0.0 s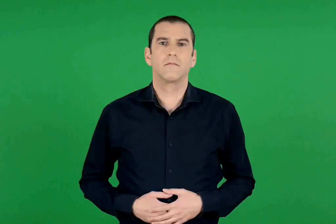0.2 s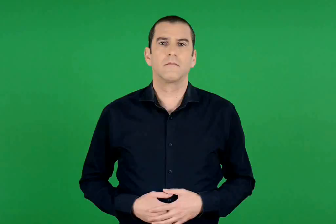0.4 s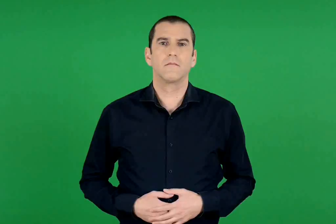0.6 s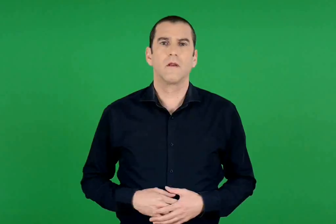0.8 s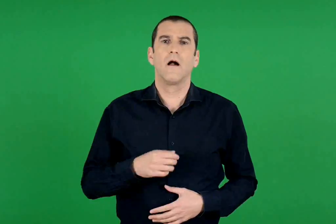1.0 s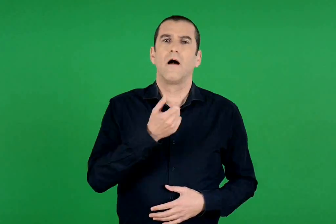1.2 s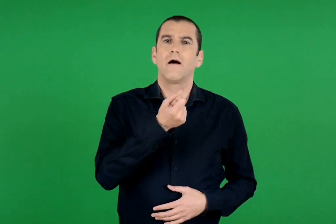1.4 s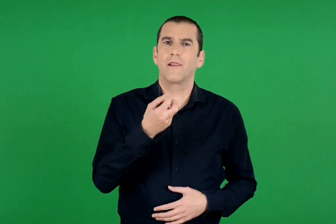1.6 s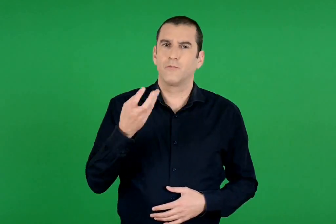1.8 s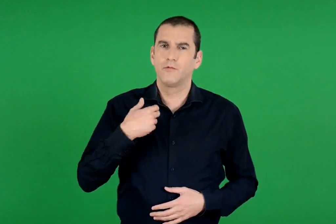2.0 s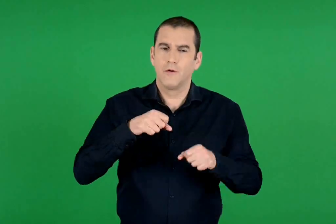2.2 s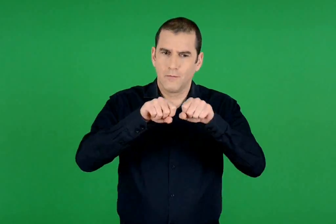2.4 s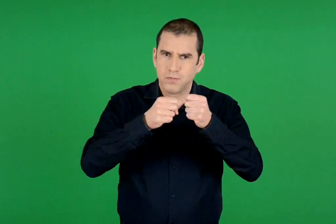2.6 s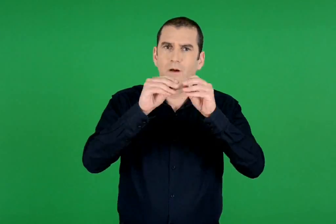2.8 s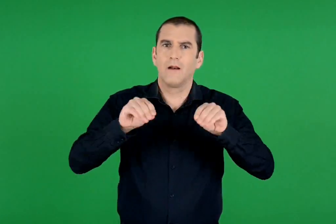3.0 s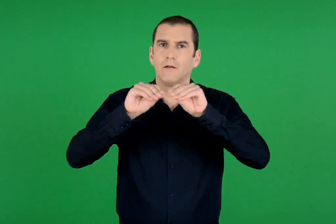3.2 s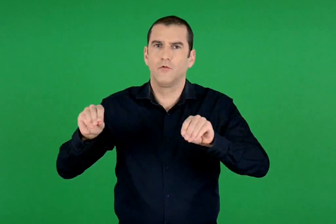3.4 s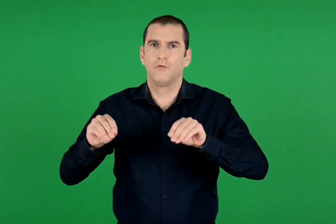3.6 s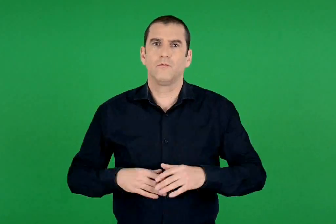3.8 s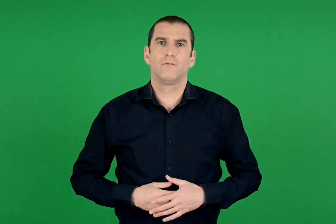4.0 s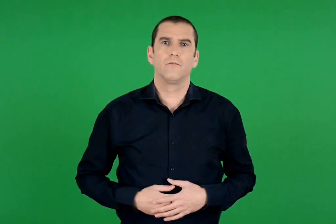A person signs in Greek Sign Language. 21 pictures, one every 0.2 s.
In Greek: αναλύω τους αριθμούς
